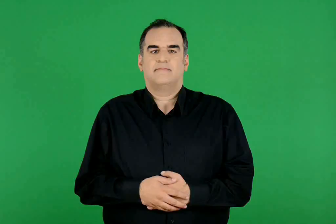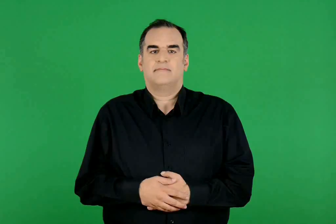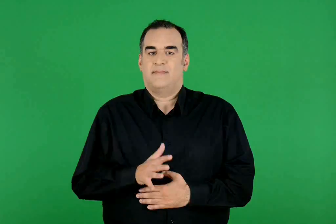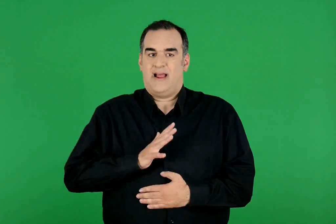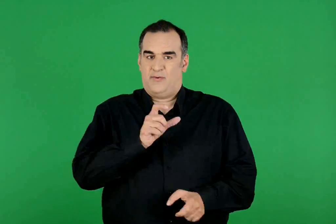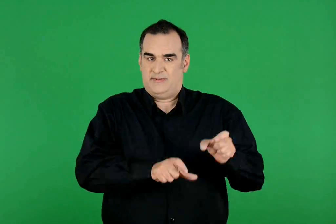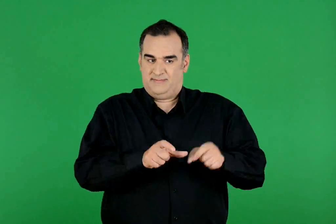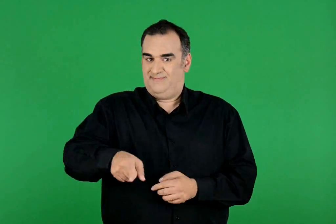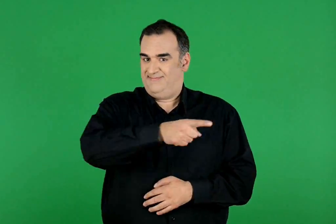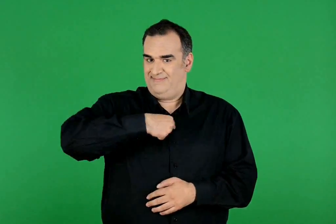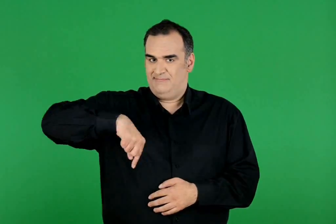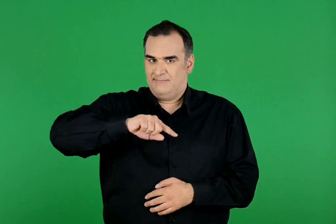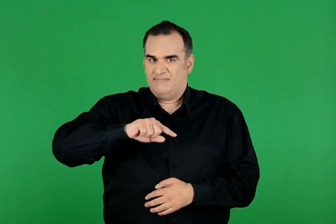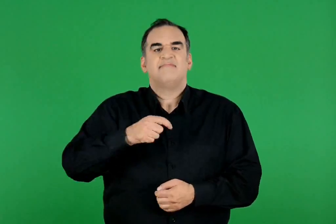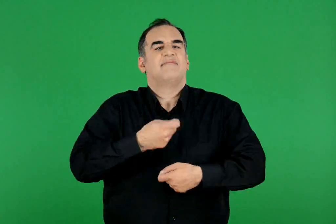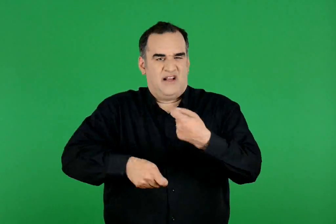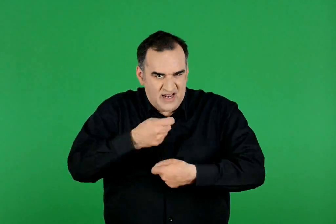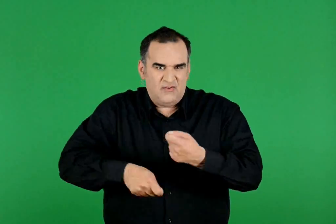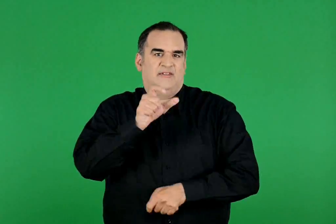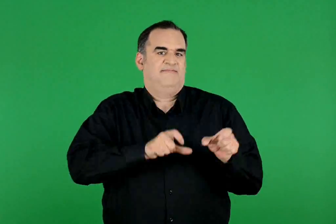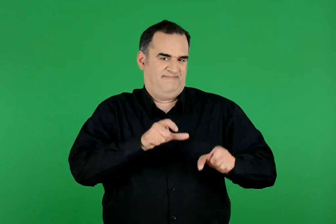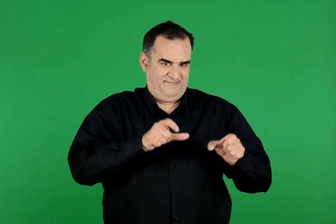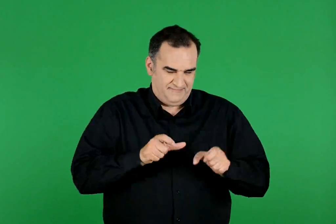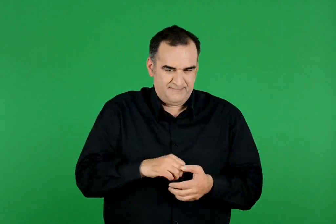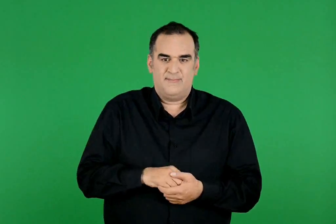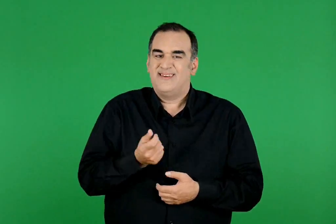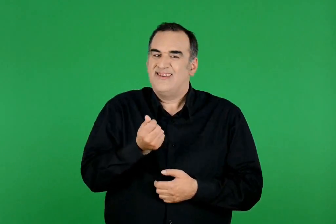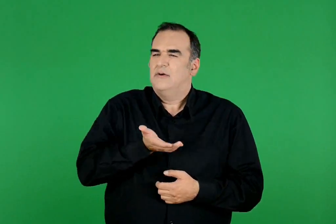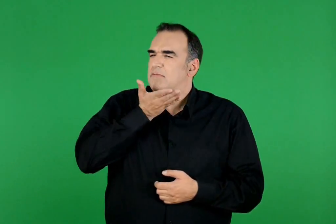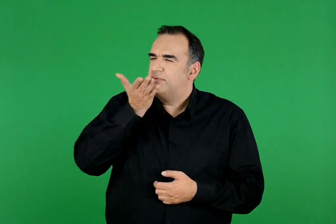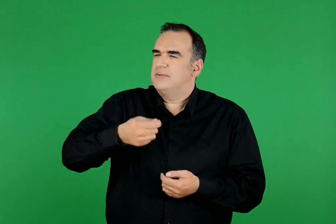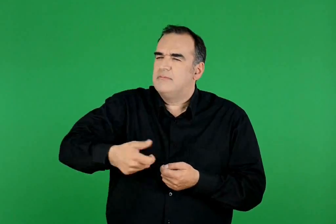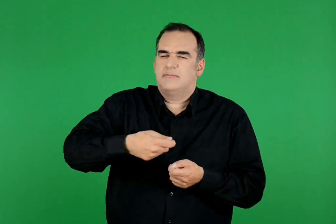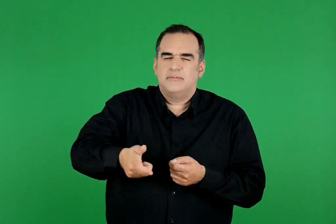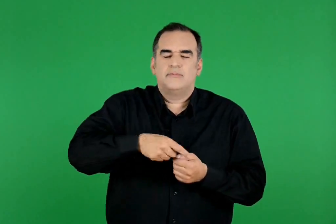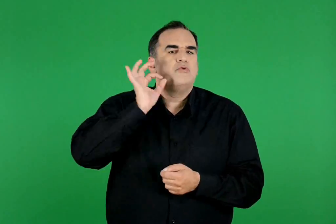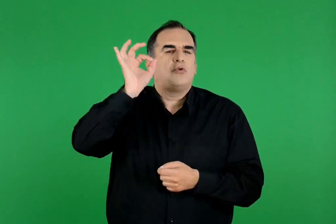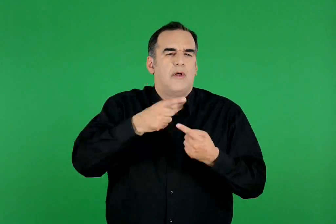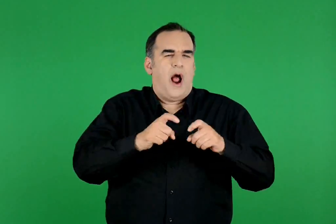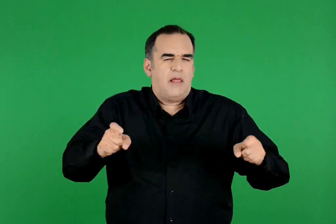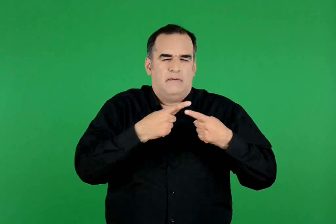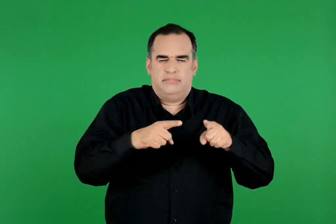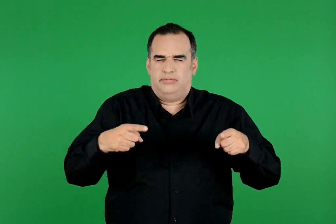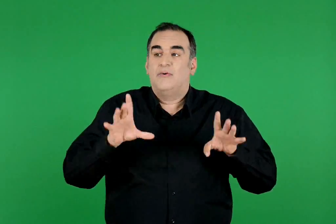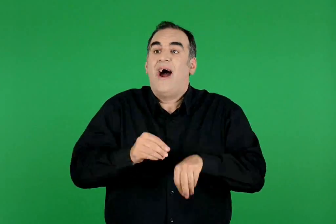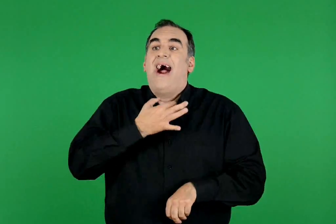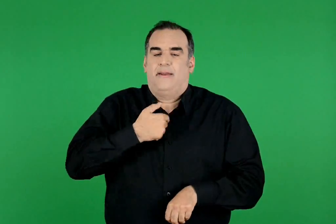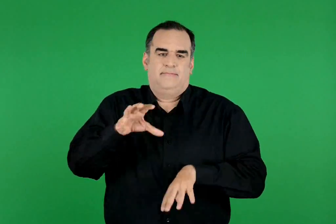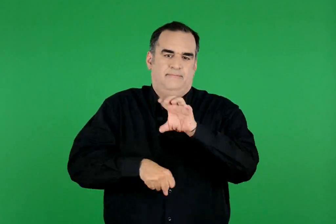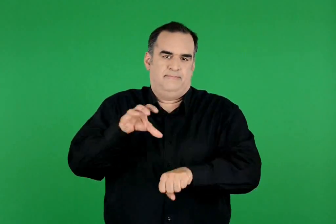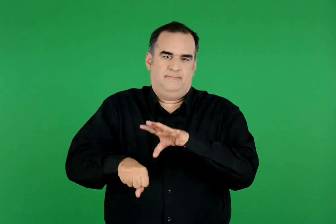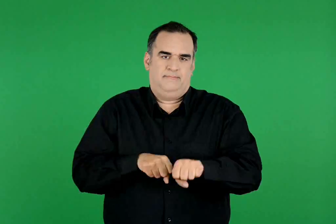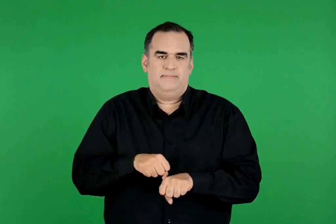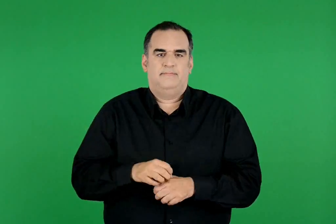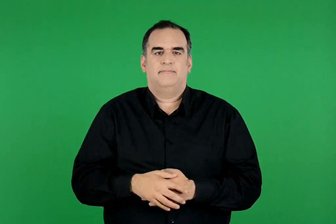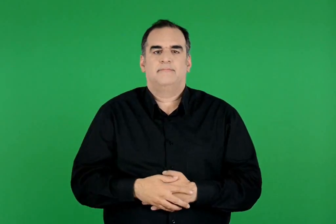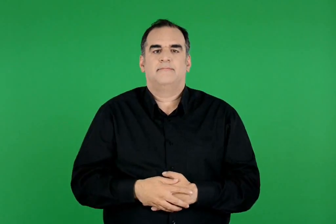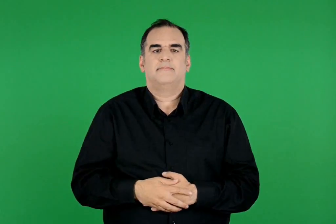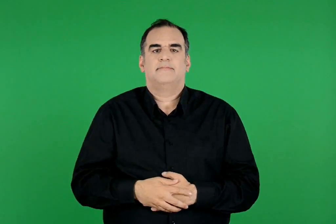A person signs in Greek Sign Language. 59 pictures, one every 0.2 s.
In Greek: οι άνθρωποι είμαστε καταναλωτές. ξοδεύουμε χρήματα για να αποκτήσουμε διάφορα αγαθά που έχουμε ανάγκη
